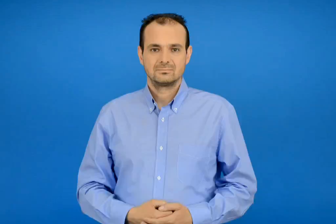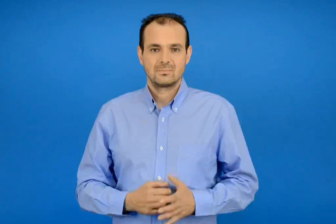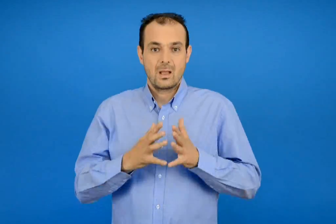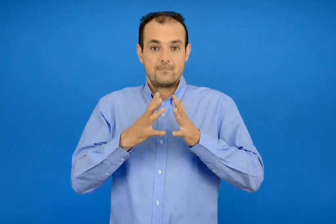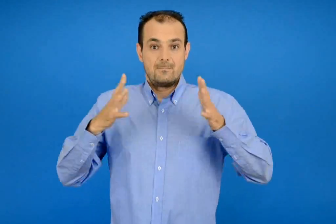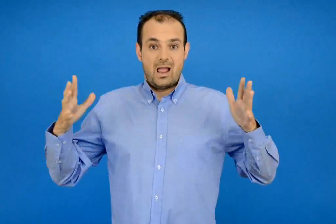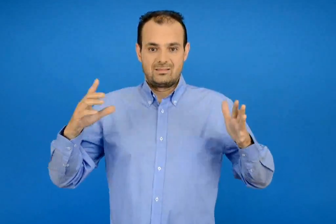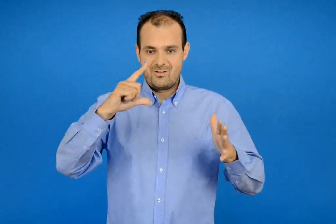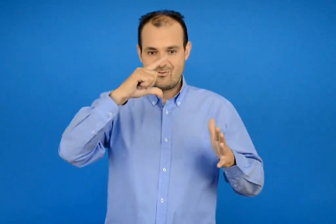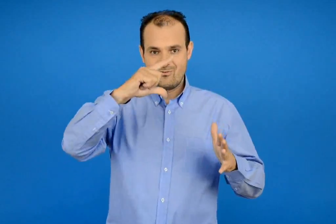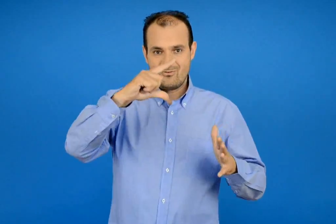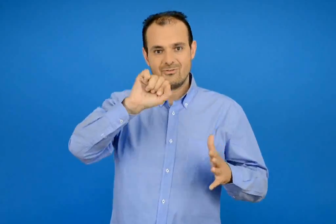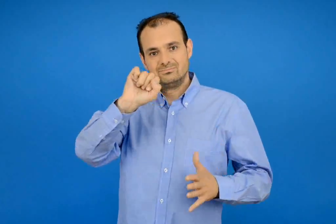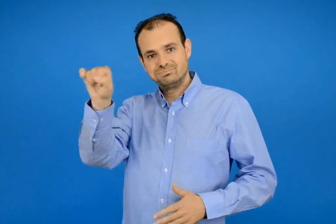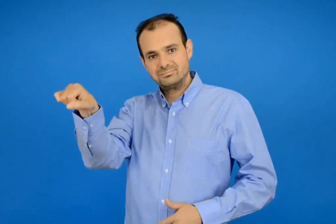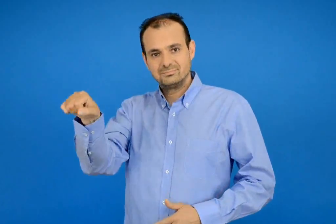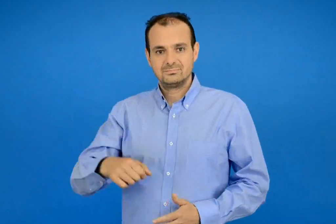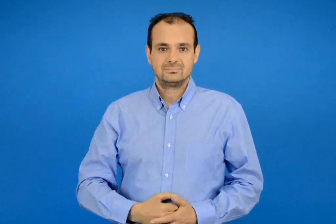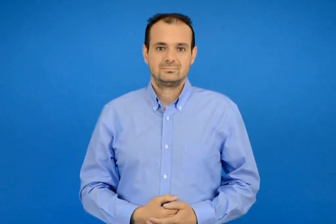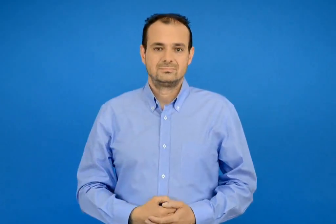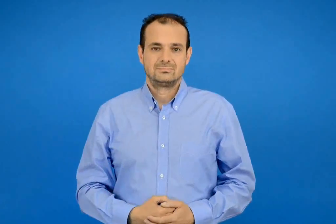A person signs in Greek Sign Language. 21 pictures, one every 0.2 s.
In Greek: μεγαλύτερο από
